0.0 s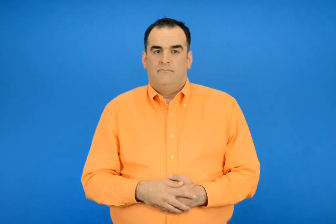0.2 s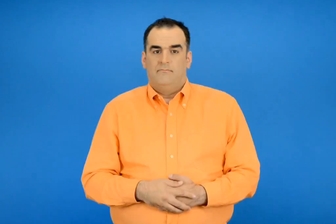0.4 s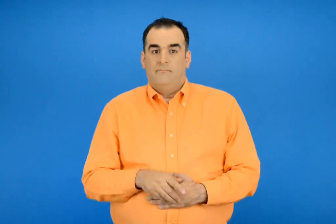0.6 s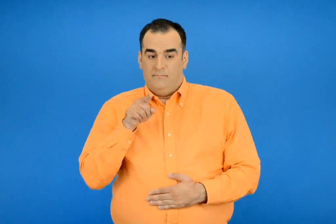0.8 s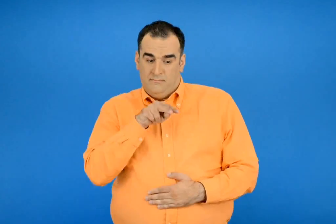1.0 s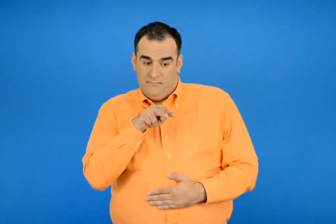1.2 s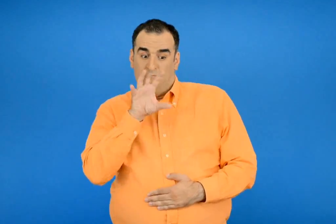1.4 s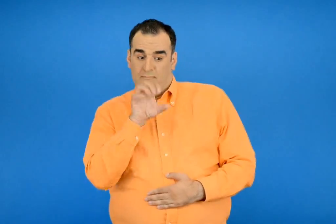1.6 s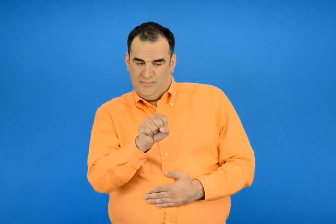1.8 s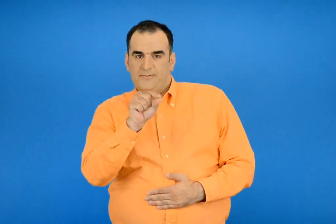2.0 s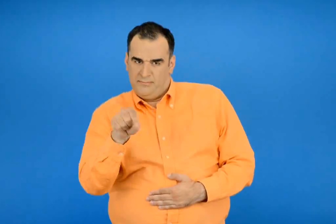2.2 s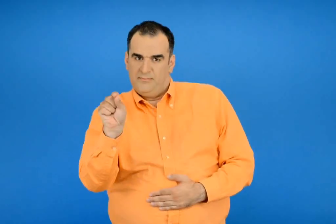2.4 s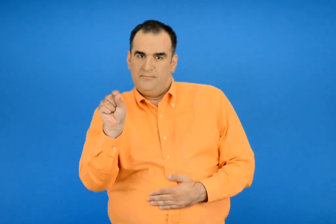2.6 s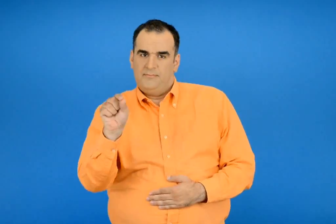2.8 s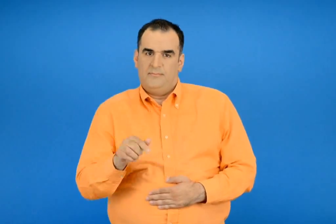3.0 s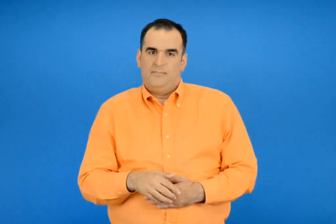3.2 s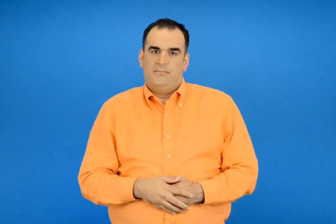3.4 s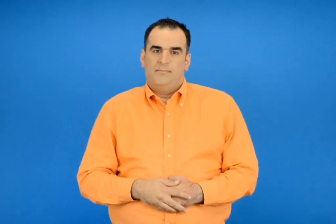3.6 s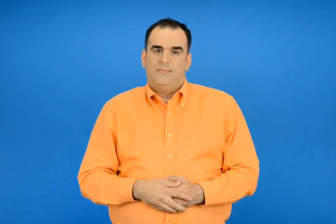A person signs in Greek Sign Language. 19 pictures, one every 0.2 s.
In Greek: εκτιμώ βάζω √
